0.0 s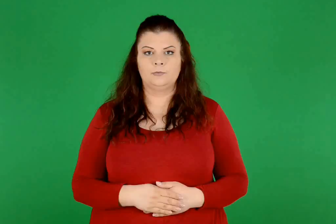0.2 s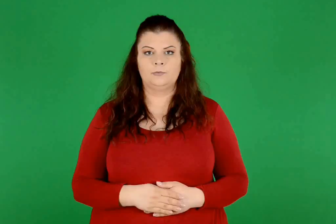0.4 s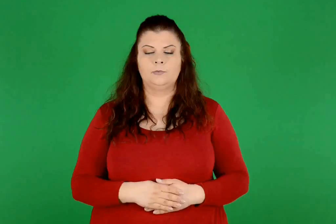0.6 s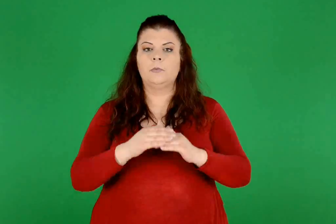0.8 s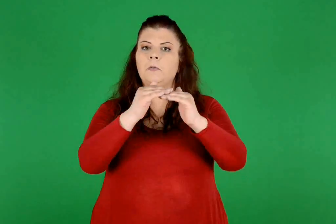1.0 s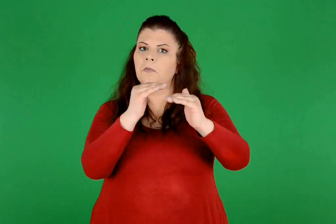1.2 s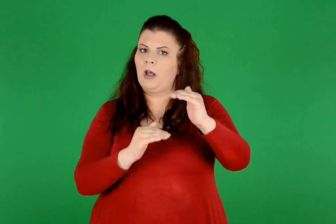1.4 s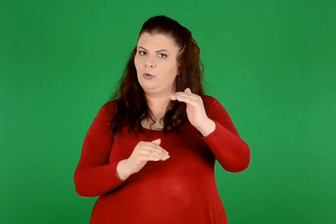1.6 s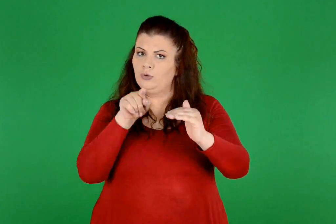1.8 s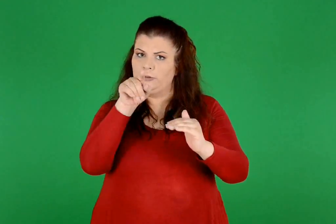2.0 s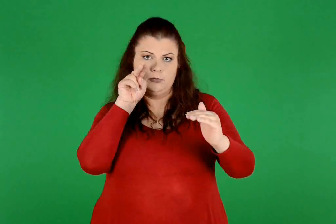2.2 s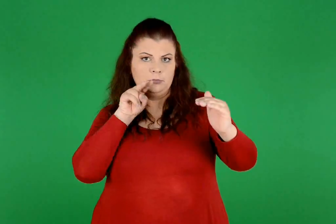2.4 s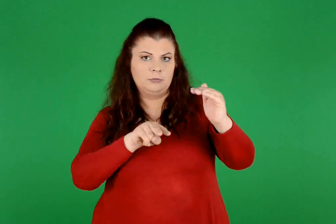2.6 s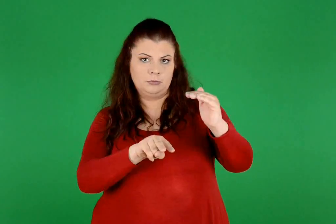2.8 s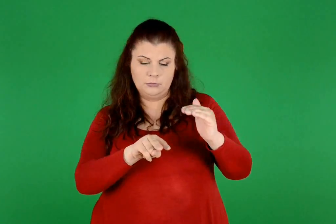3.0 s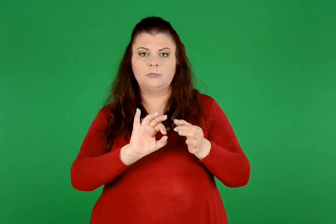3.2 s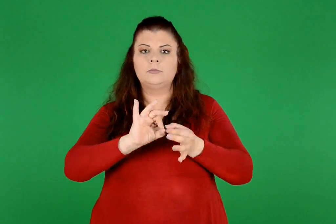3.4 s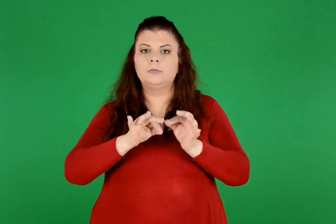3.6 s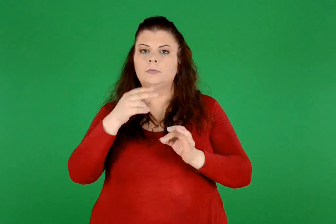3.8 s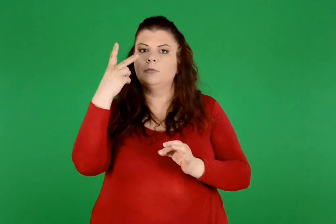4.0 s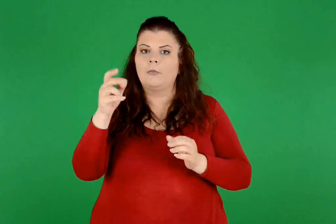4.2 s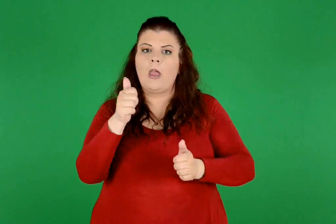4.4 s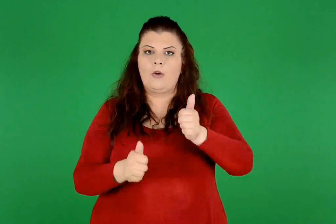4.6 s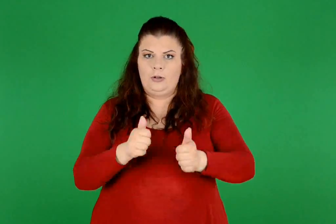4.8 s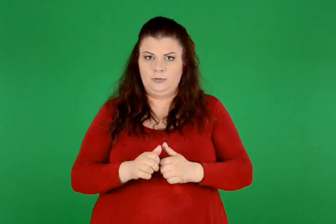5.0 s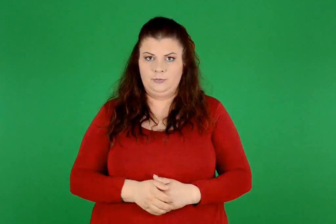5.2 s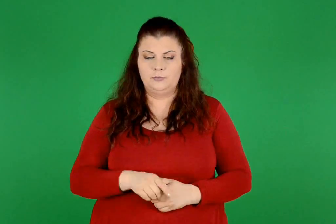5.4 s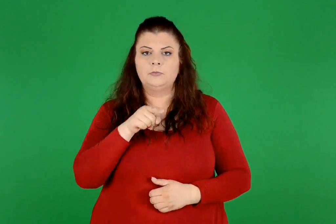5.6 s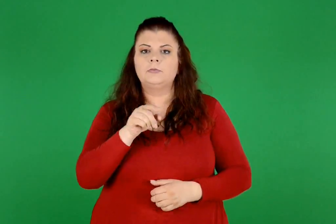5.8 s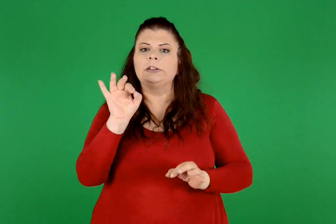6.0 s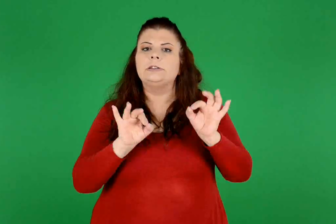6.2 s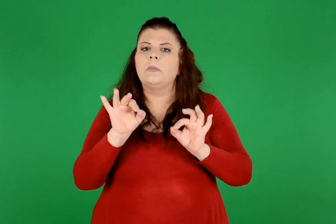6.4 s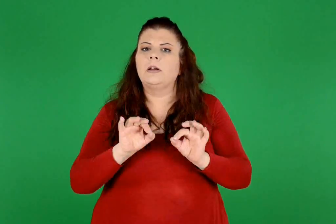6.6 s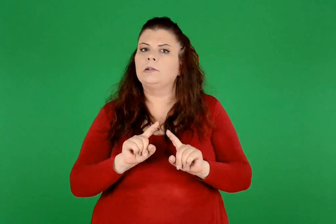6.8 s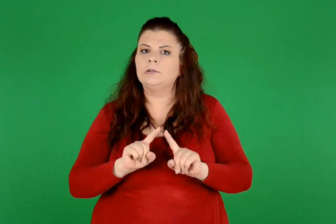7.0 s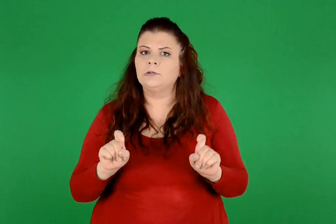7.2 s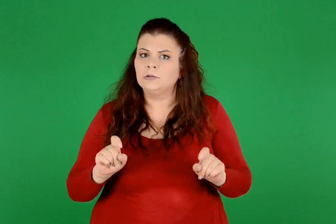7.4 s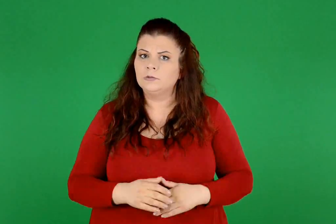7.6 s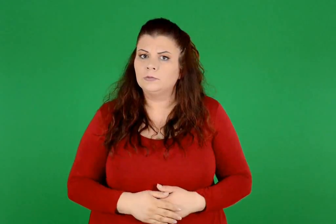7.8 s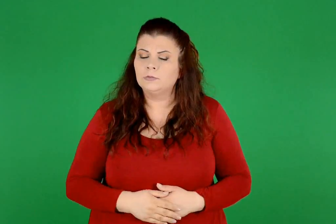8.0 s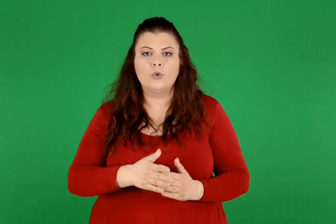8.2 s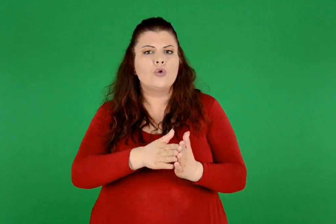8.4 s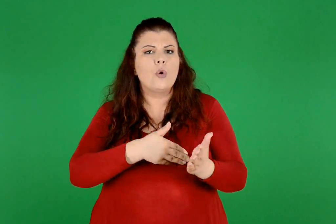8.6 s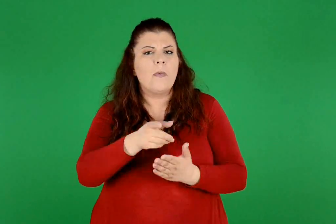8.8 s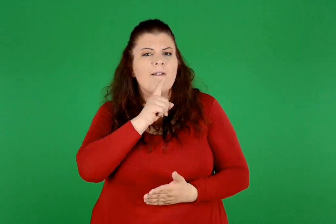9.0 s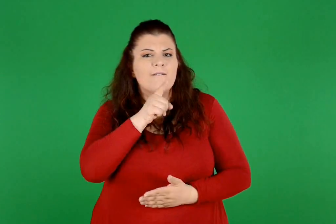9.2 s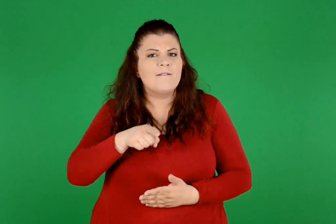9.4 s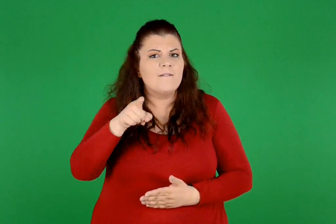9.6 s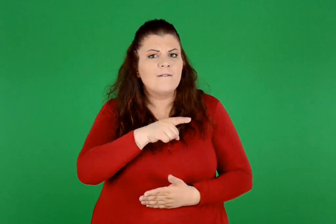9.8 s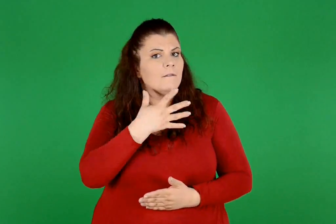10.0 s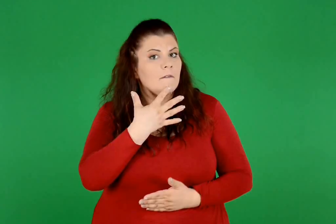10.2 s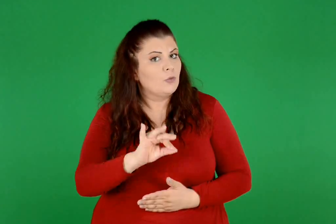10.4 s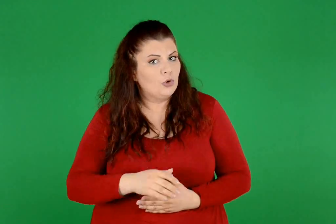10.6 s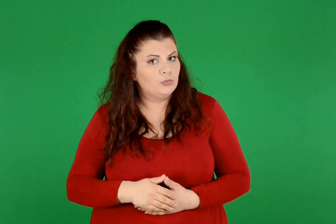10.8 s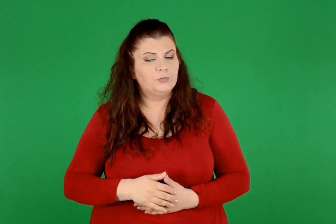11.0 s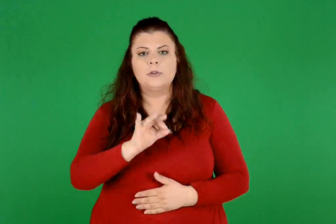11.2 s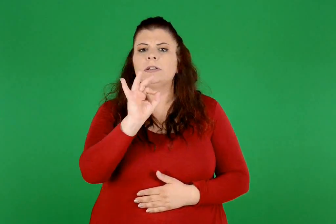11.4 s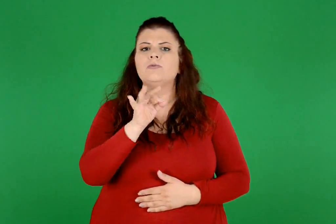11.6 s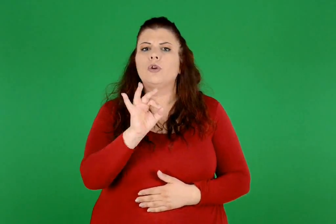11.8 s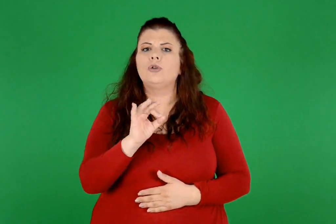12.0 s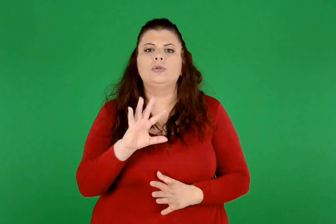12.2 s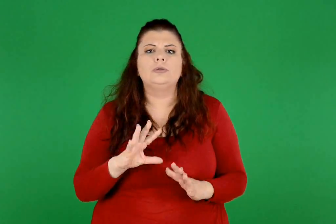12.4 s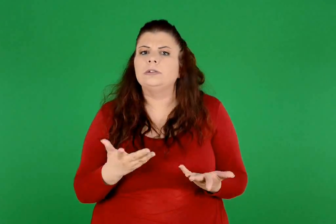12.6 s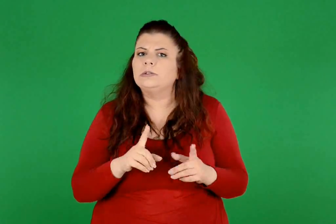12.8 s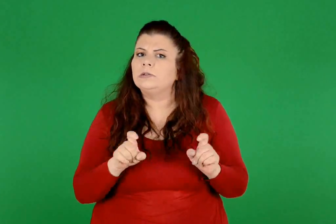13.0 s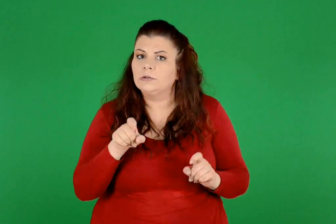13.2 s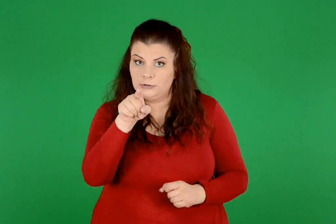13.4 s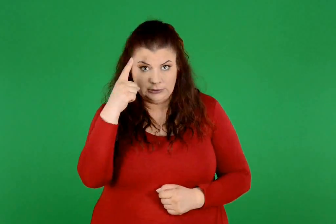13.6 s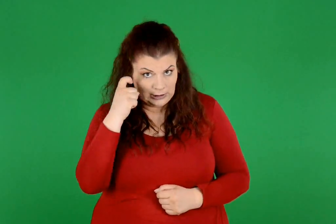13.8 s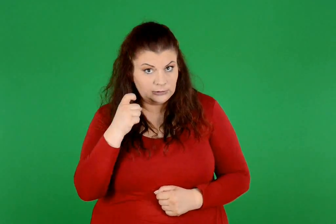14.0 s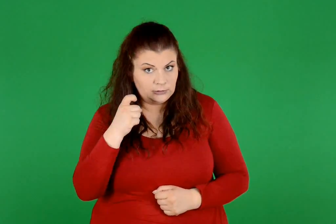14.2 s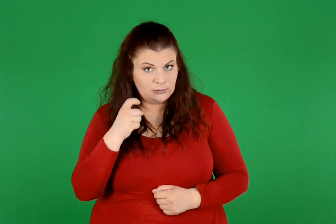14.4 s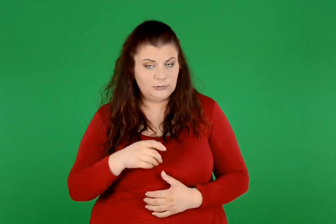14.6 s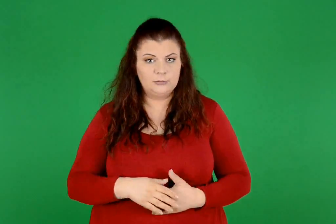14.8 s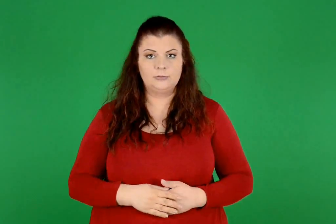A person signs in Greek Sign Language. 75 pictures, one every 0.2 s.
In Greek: παρακάτω βλέπεις το σήμα των ολυμπιακών αγώνων. από τι σχήματα αποτελείται ; γιατί έχει αυτά τα χρώματα ; ξέρεις τι συμβολίζουν ;
